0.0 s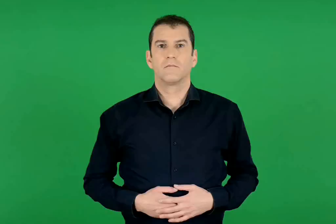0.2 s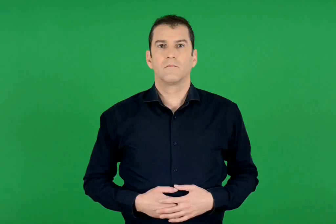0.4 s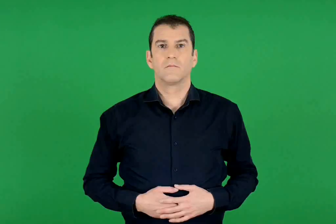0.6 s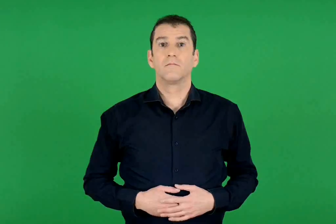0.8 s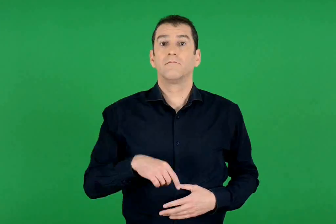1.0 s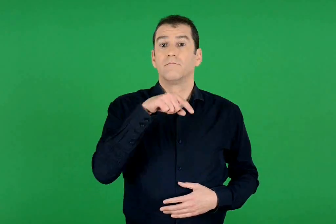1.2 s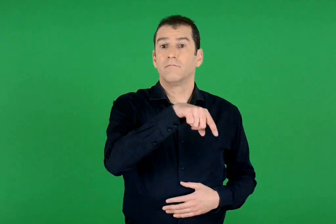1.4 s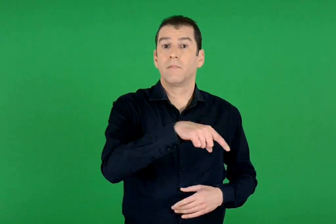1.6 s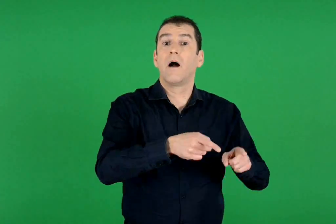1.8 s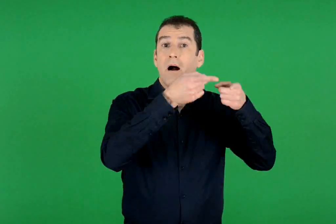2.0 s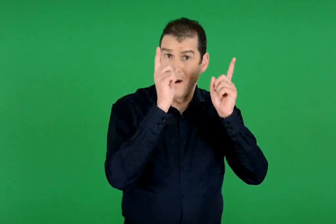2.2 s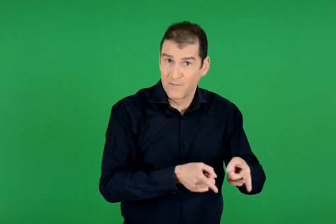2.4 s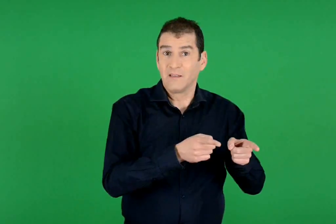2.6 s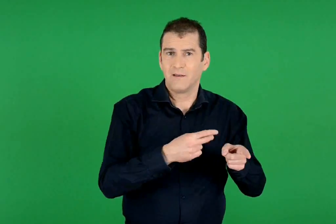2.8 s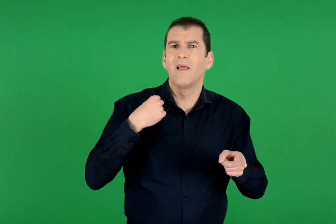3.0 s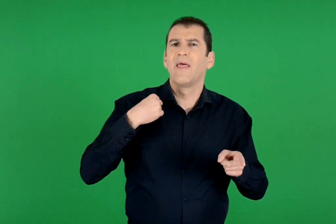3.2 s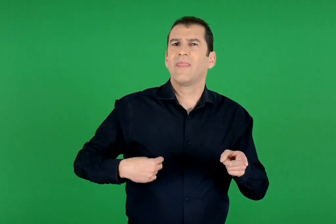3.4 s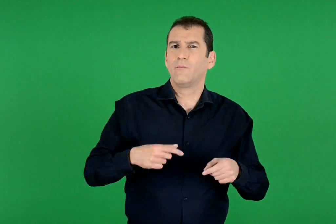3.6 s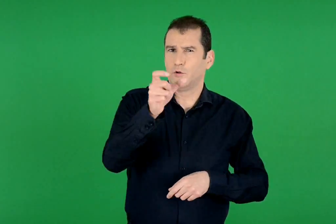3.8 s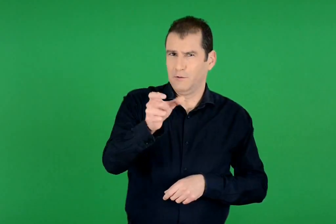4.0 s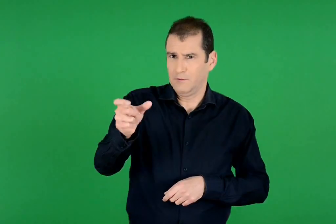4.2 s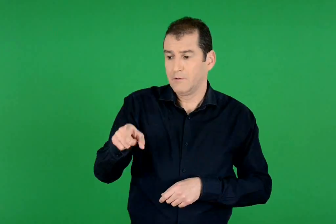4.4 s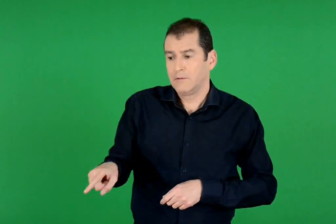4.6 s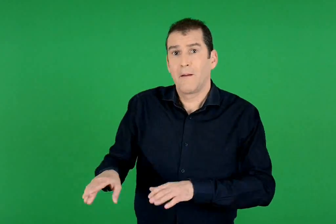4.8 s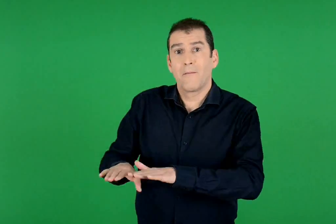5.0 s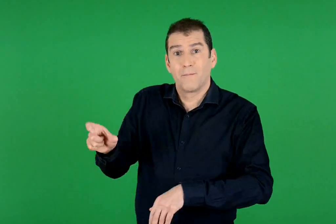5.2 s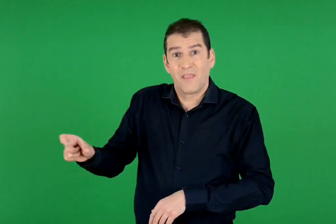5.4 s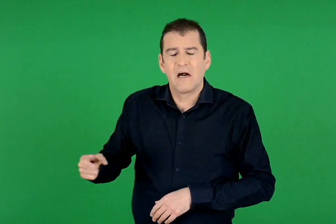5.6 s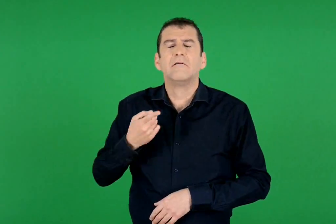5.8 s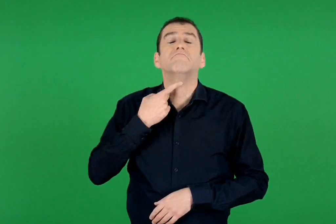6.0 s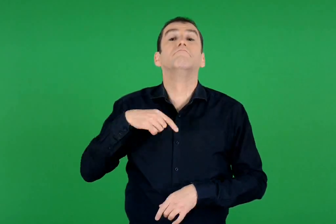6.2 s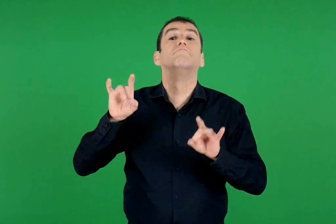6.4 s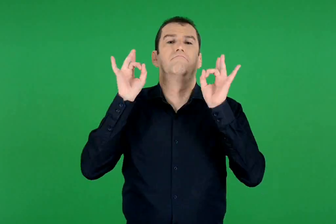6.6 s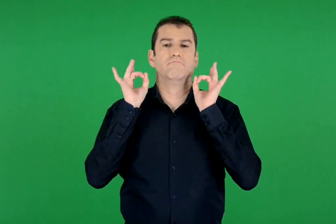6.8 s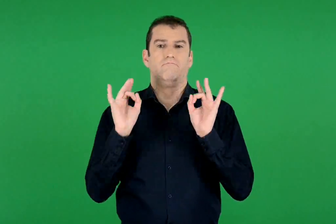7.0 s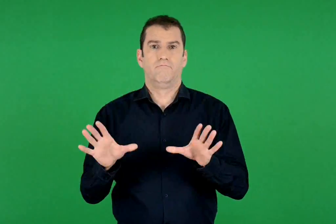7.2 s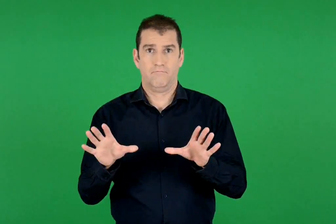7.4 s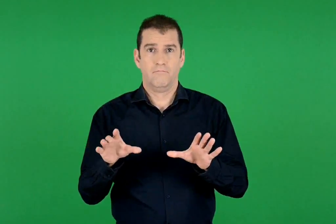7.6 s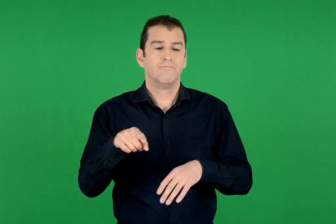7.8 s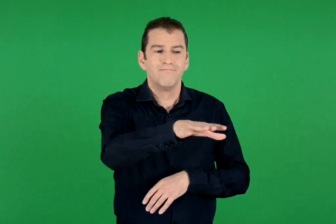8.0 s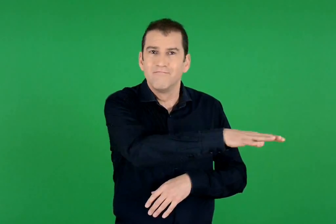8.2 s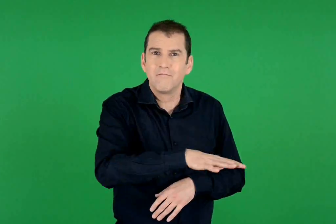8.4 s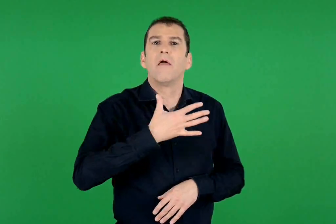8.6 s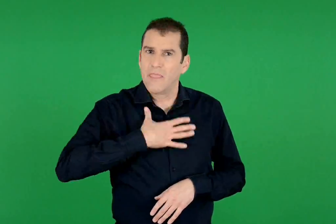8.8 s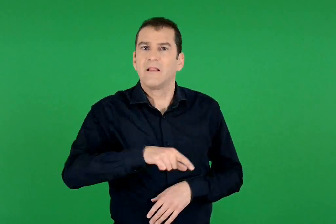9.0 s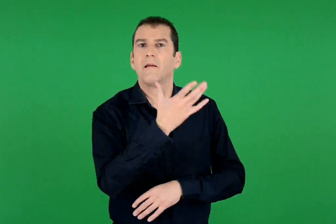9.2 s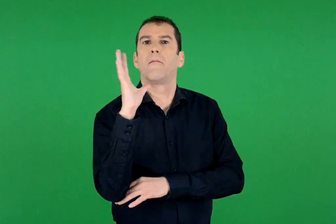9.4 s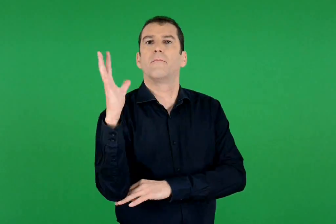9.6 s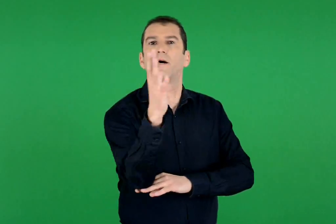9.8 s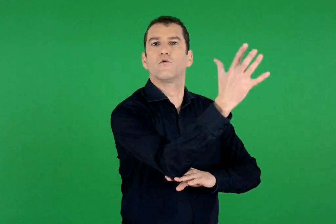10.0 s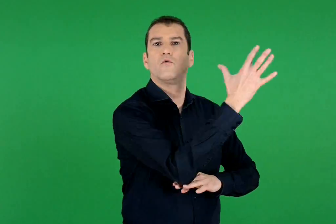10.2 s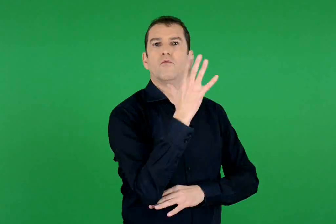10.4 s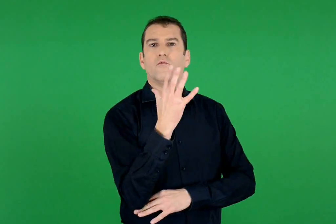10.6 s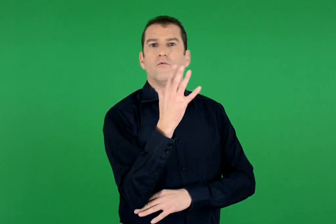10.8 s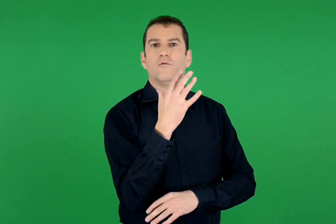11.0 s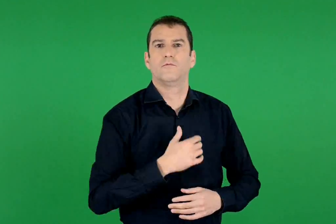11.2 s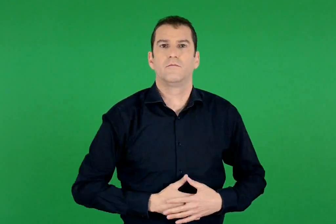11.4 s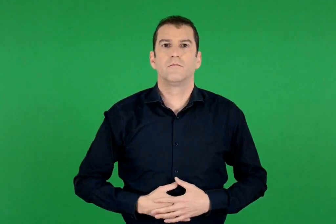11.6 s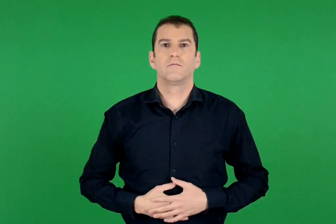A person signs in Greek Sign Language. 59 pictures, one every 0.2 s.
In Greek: αυτή η απόφαση δεν άρεσε στους δημότες , και πιο πολύ στα παιδιά. ήθελαν εκεί να γίνει πάρκο
